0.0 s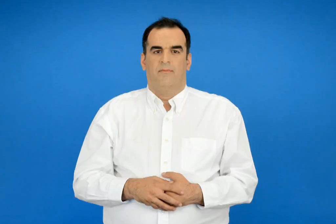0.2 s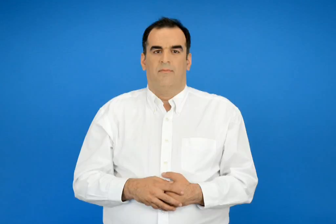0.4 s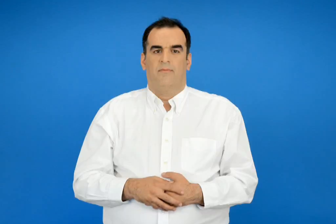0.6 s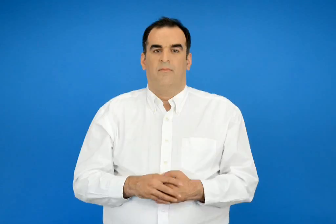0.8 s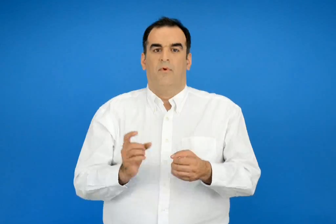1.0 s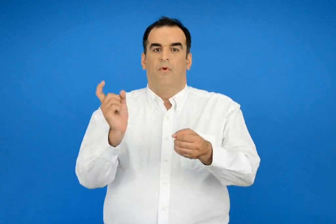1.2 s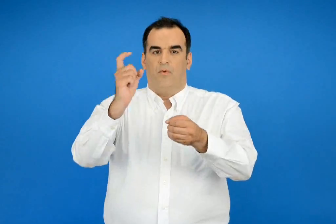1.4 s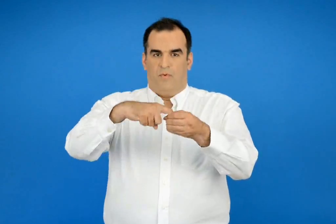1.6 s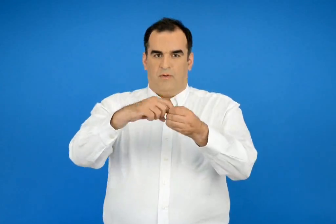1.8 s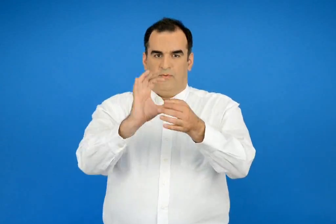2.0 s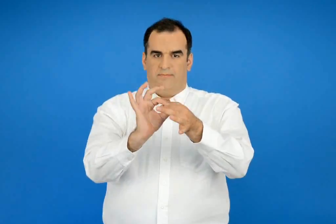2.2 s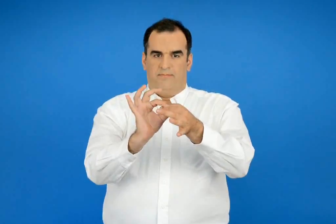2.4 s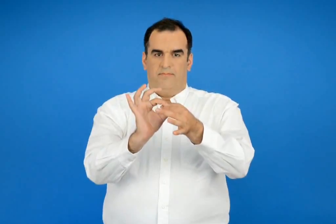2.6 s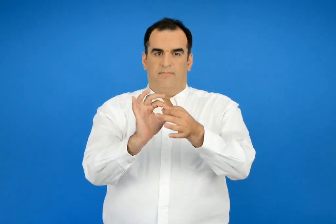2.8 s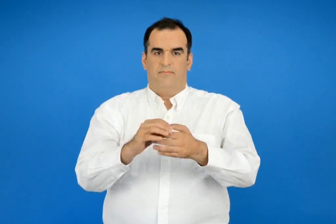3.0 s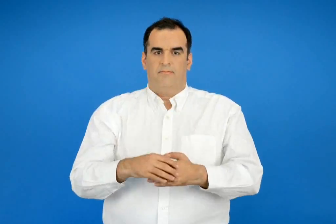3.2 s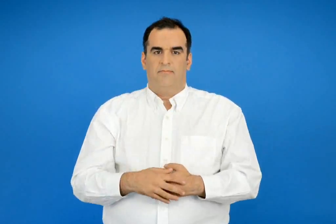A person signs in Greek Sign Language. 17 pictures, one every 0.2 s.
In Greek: λουκέτο
